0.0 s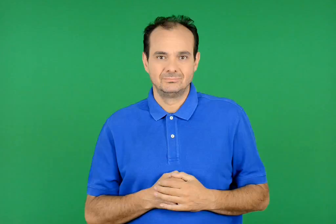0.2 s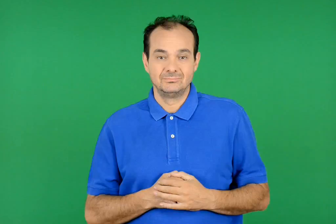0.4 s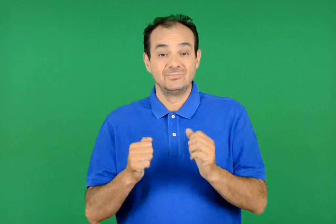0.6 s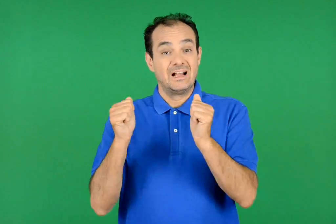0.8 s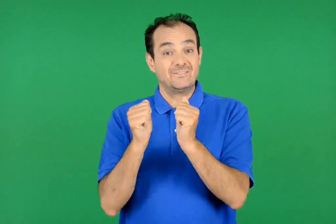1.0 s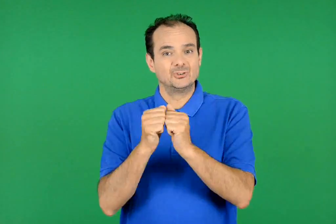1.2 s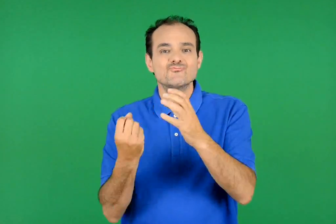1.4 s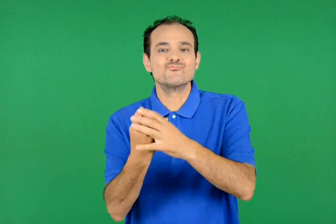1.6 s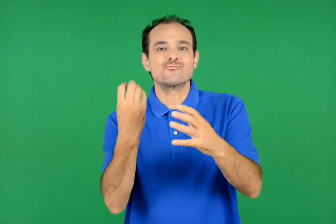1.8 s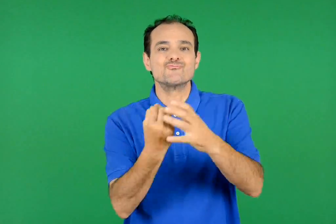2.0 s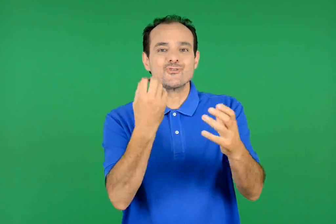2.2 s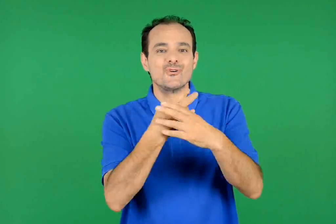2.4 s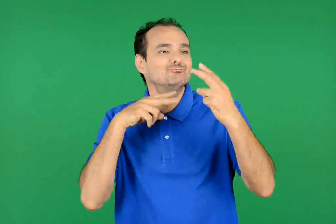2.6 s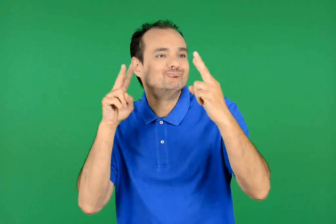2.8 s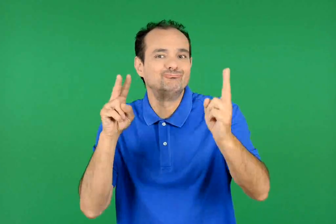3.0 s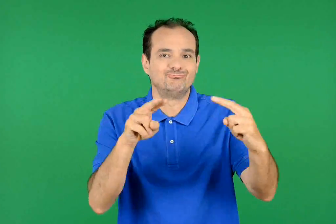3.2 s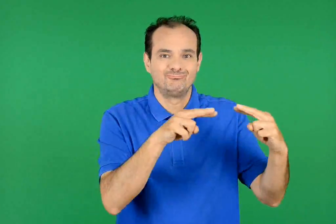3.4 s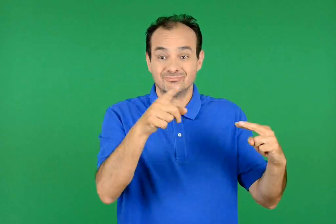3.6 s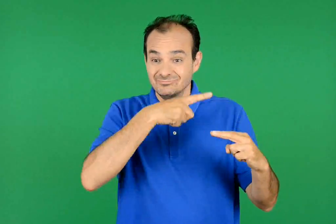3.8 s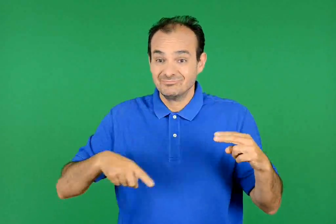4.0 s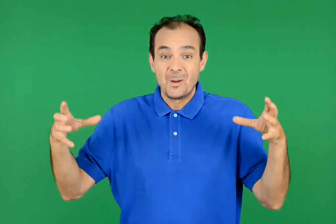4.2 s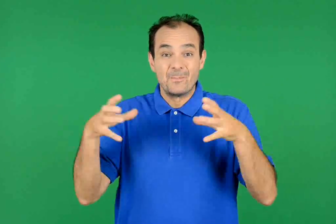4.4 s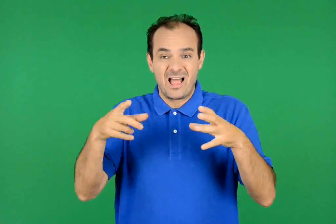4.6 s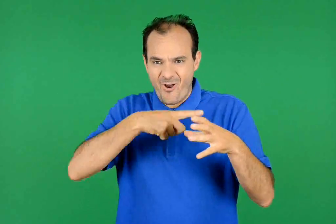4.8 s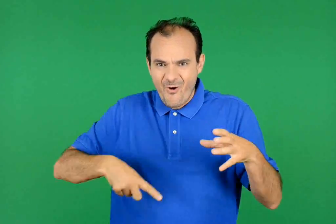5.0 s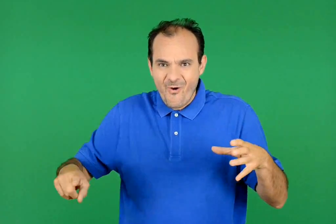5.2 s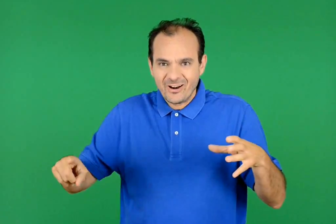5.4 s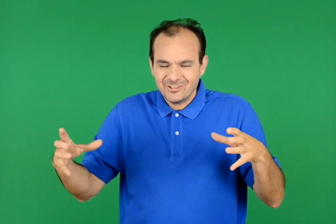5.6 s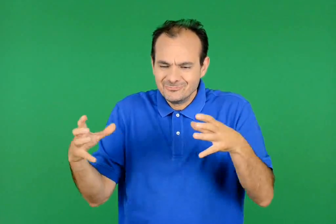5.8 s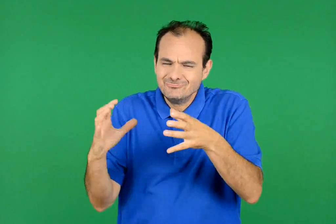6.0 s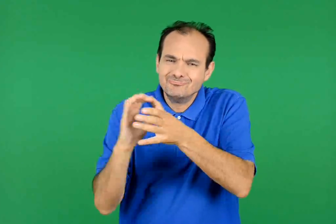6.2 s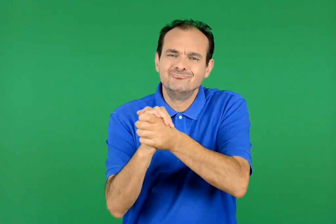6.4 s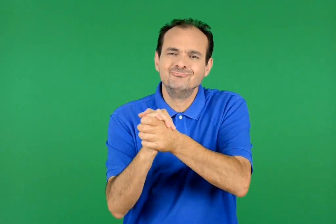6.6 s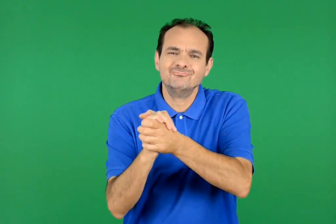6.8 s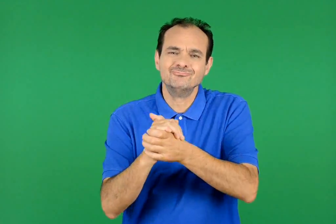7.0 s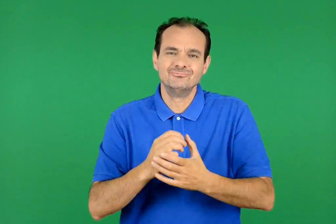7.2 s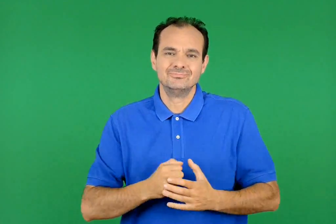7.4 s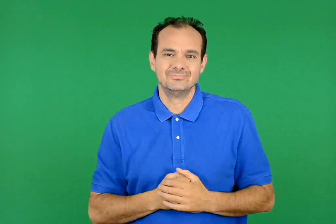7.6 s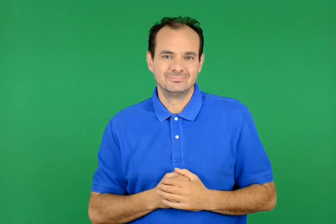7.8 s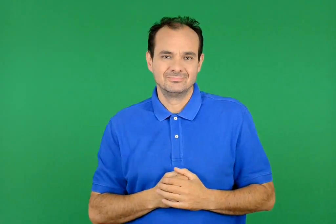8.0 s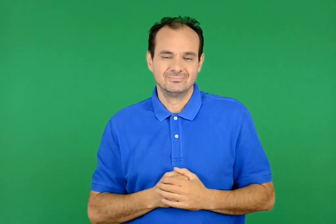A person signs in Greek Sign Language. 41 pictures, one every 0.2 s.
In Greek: γνωρίζω καινούριους φίλους και όλοι μαζί είμαστε μια αγαπημένη παρέα
